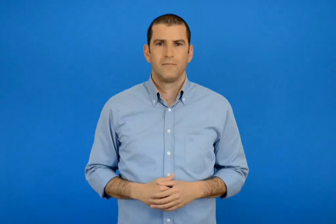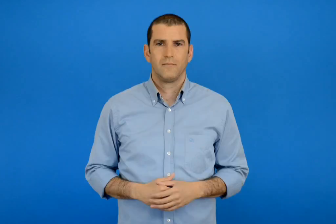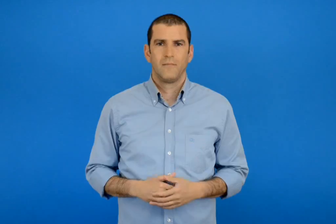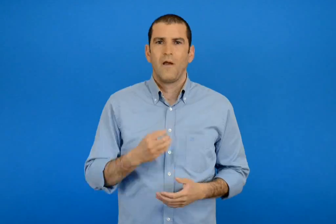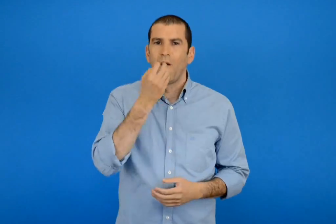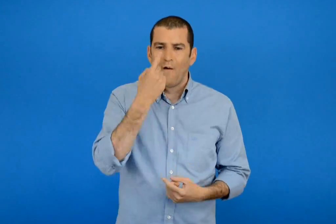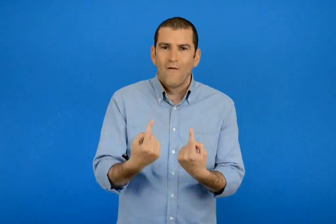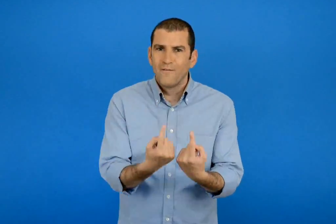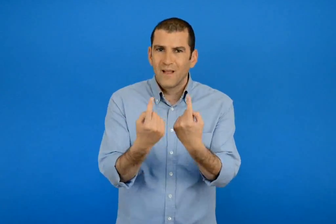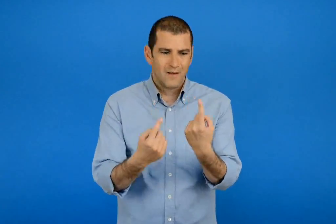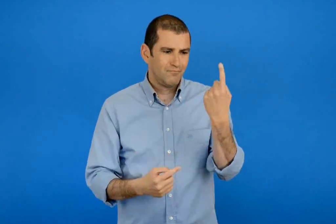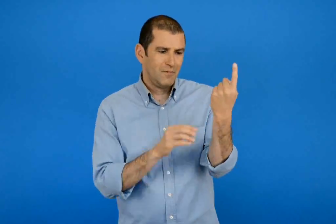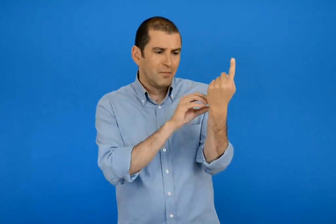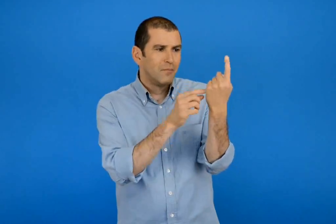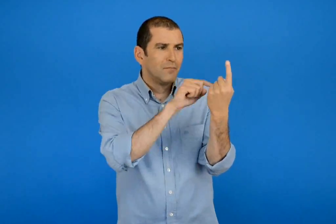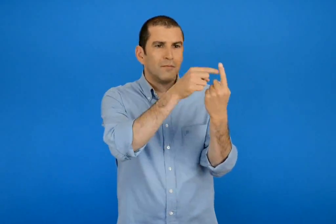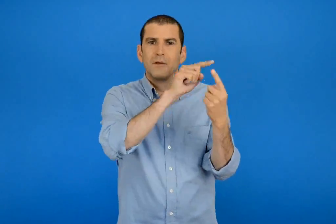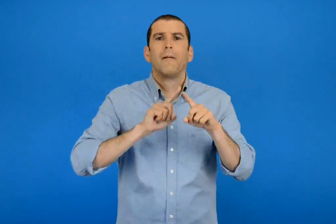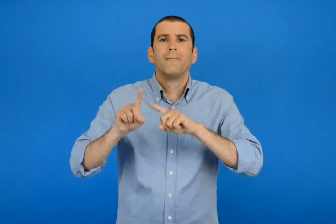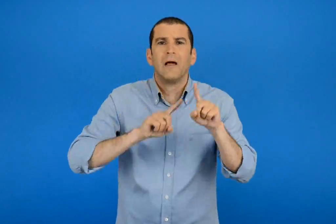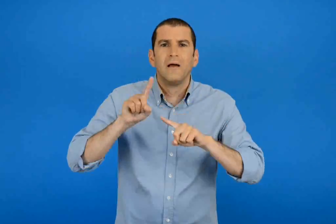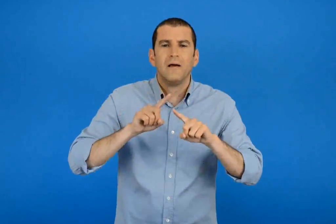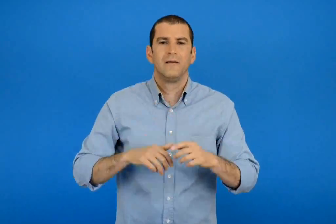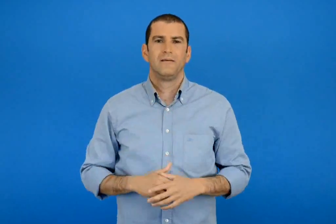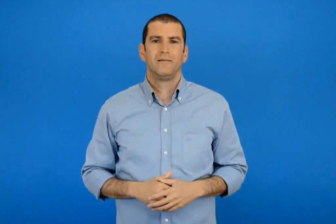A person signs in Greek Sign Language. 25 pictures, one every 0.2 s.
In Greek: ποια είναι τα μέρη των φυτών?
